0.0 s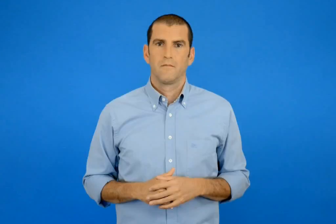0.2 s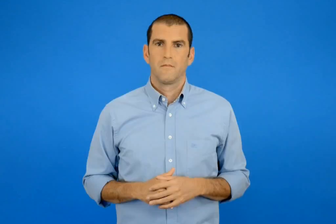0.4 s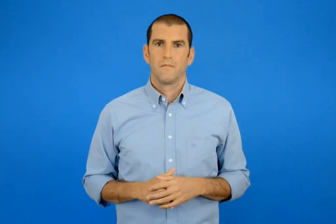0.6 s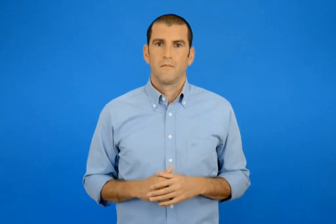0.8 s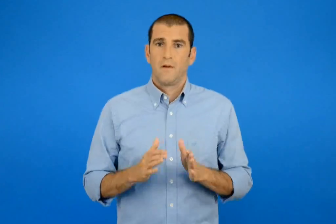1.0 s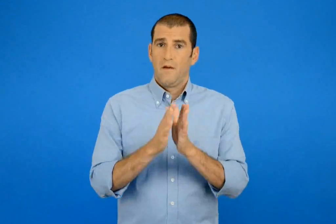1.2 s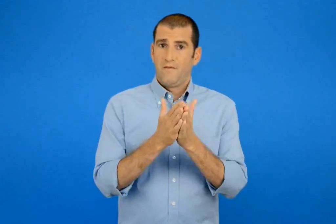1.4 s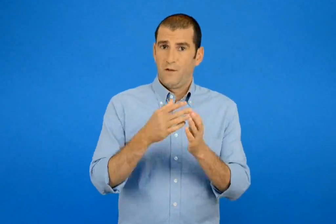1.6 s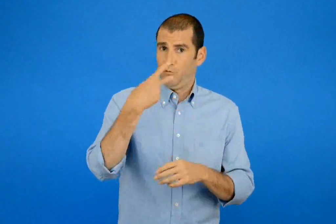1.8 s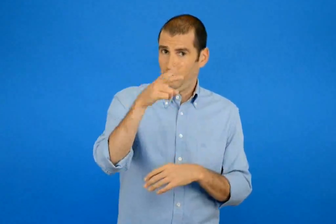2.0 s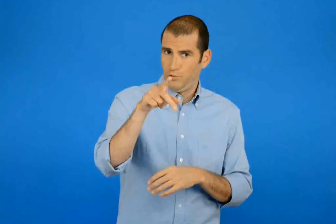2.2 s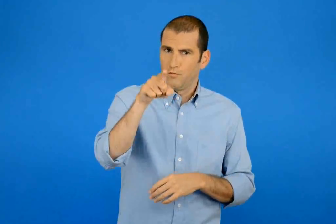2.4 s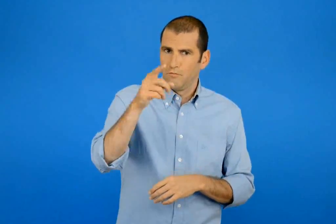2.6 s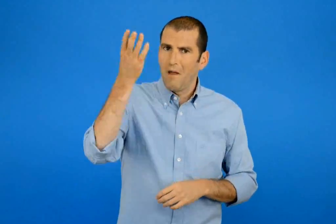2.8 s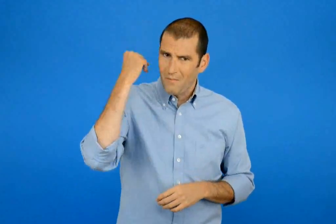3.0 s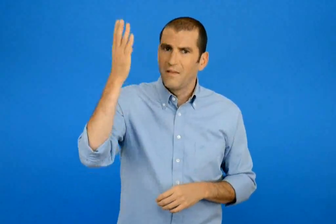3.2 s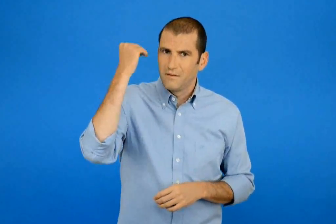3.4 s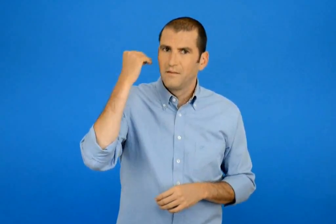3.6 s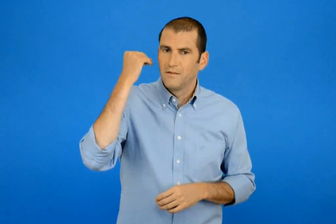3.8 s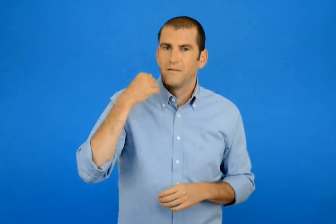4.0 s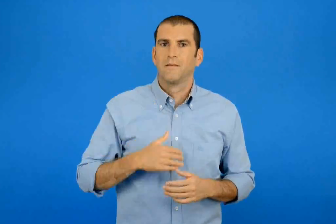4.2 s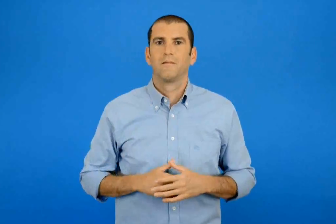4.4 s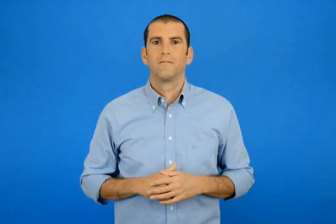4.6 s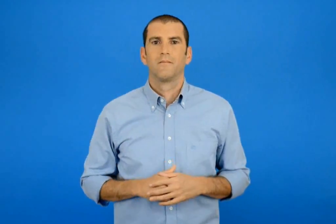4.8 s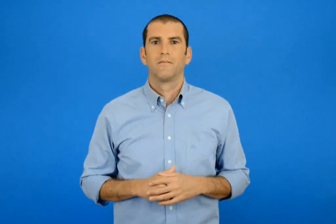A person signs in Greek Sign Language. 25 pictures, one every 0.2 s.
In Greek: με το βιβλίο σου θα μάθεις
